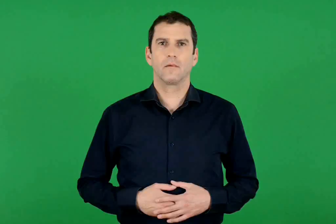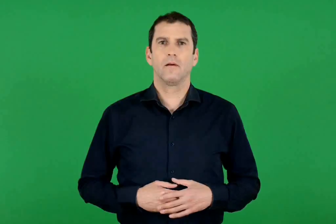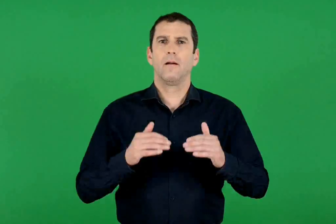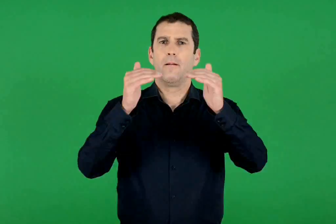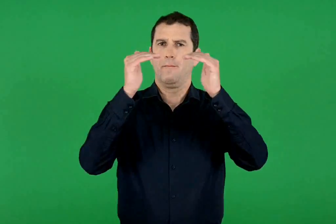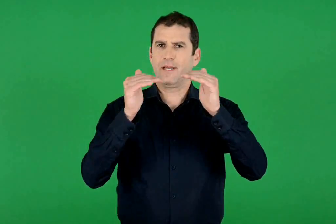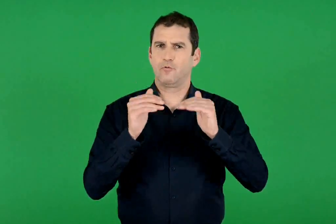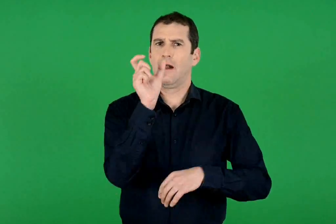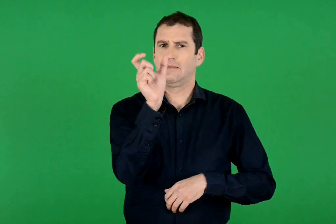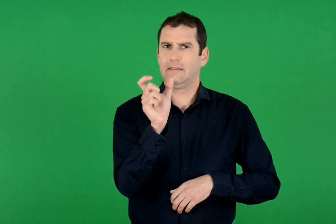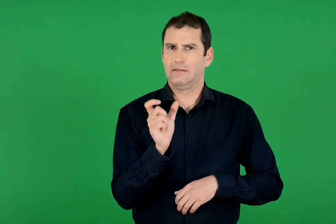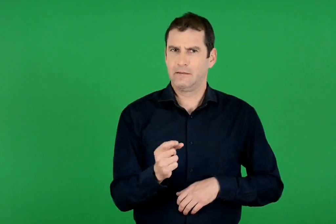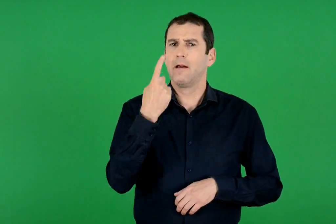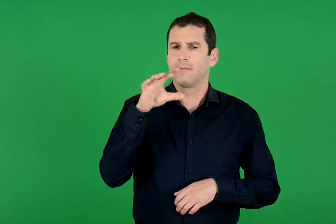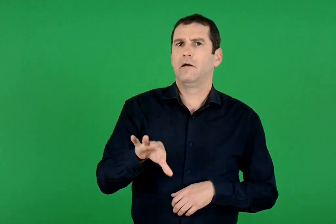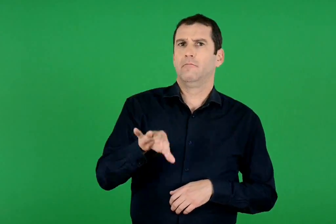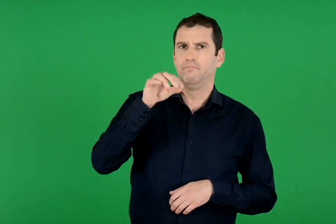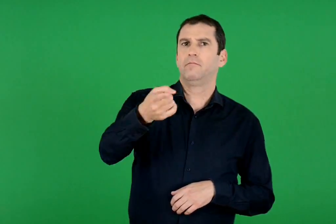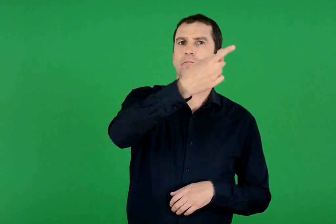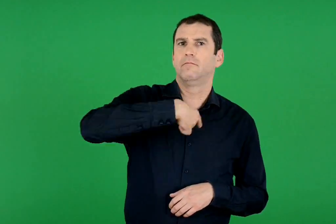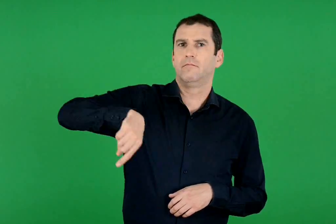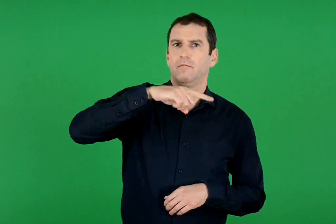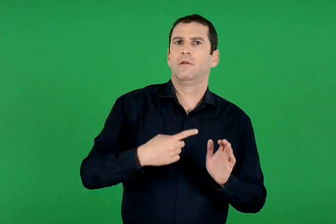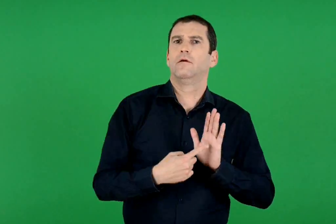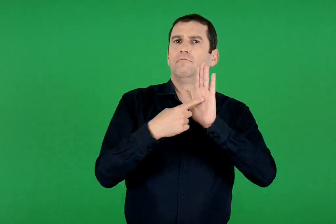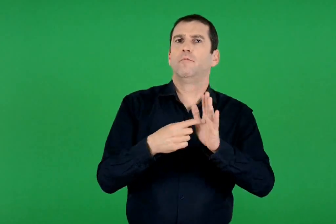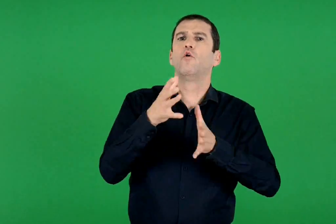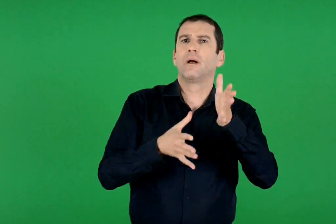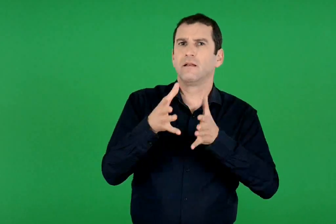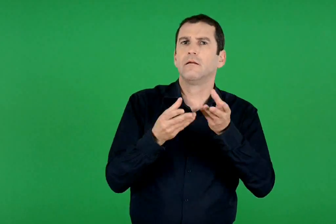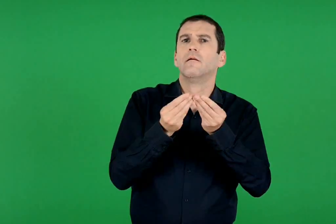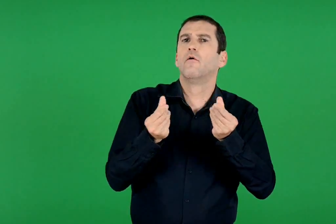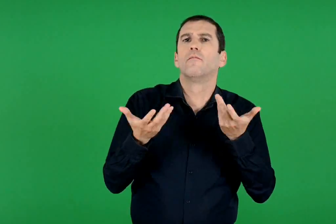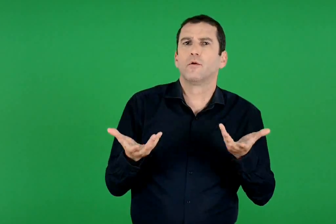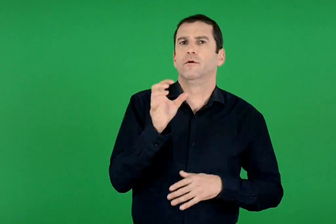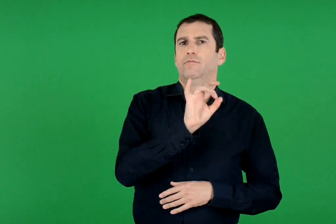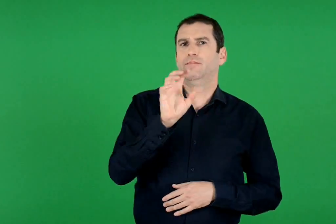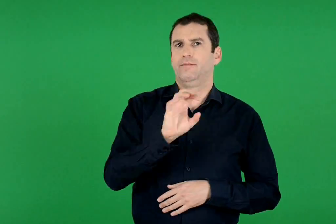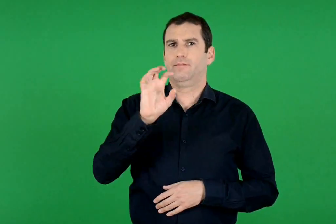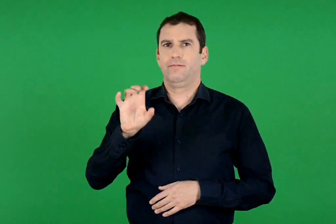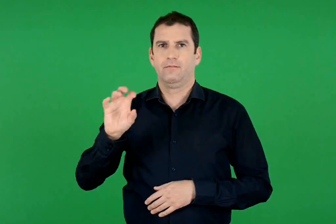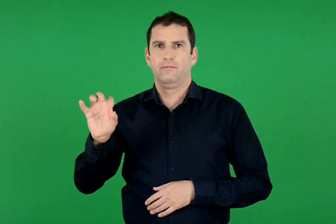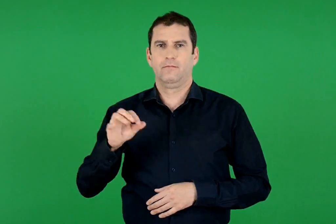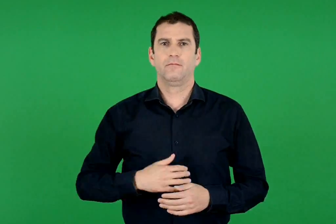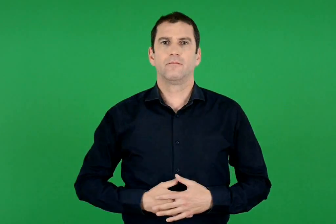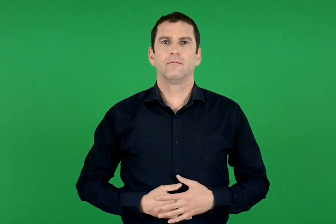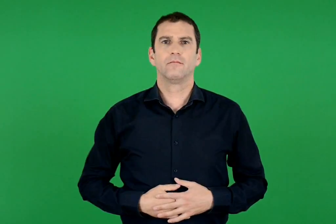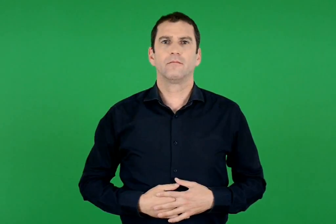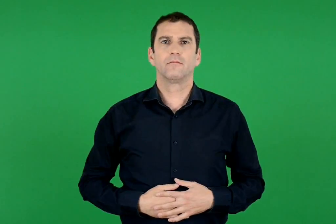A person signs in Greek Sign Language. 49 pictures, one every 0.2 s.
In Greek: παρουσιάζουμε στη νοηματική γλώσσα με το δακτυλικό αλφάβητο μία από τις παρακάτω λέξεις:
